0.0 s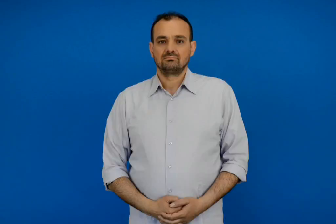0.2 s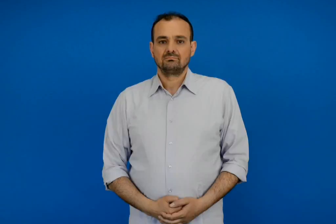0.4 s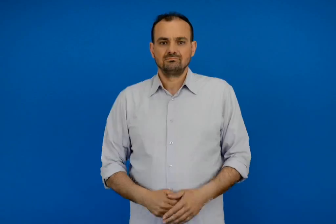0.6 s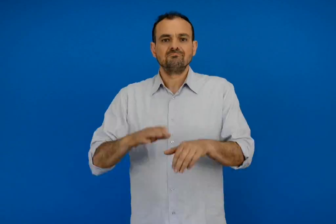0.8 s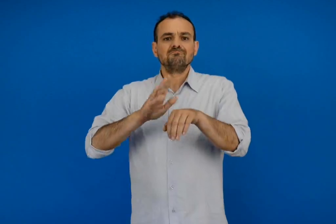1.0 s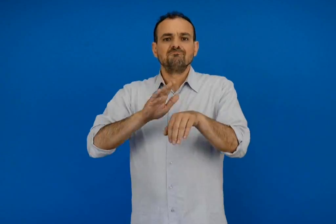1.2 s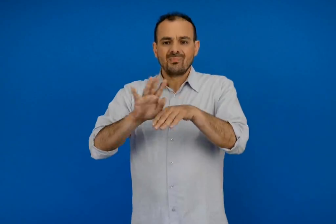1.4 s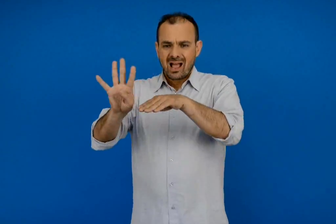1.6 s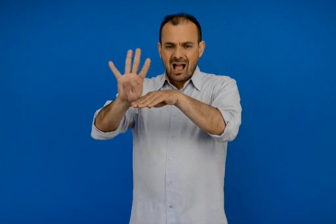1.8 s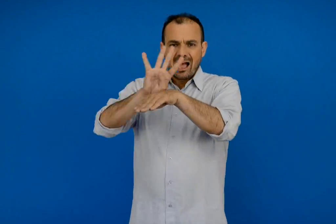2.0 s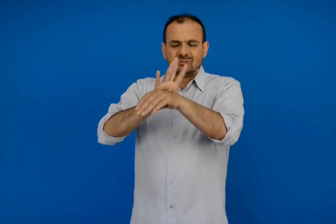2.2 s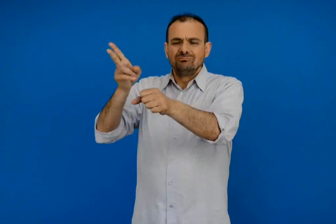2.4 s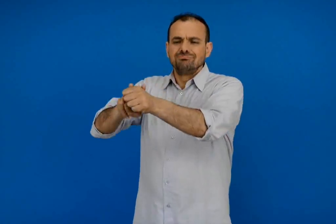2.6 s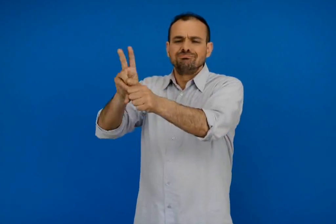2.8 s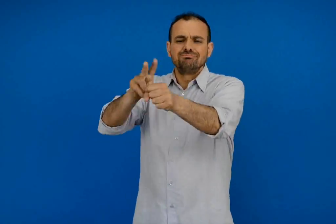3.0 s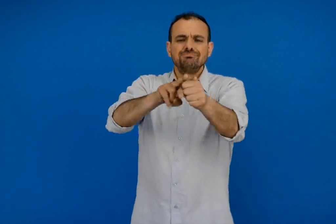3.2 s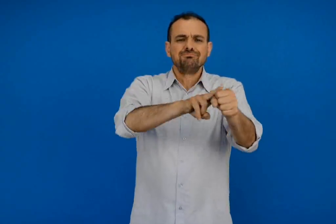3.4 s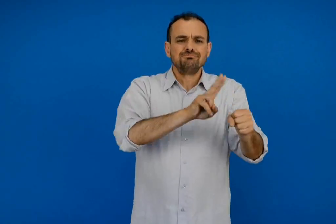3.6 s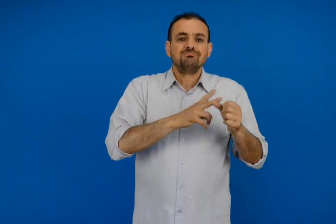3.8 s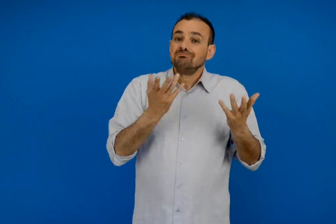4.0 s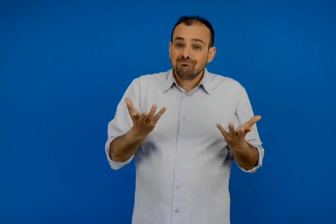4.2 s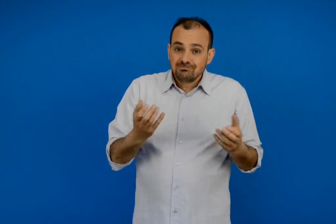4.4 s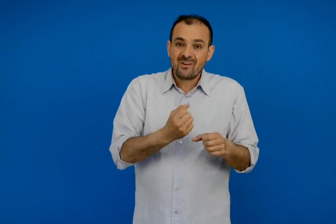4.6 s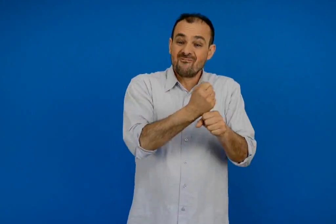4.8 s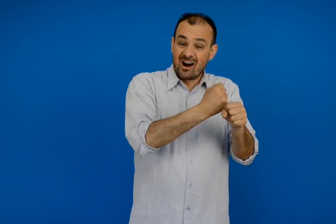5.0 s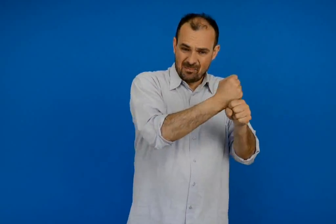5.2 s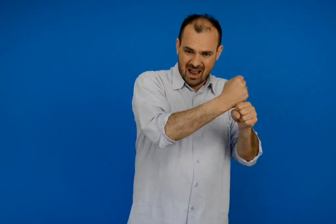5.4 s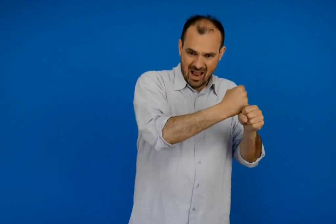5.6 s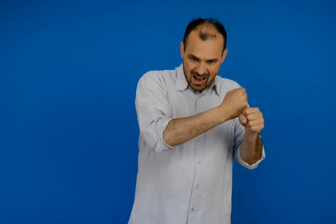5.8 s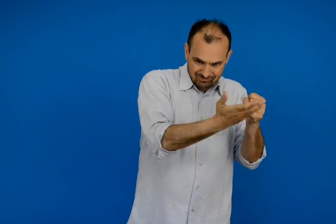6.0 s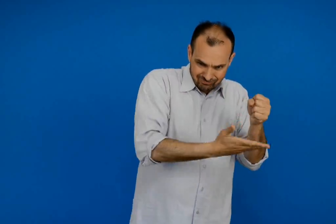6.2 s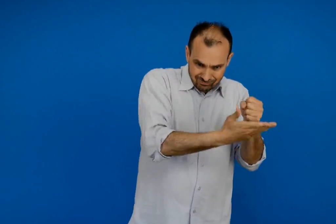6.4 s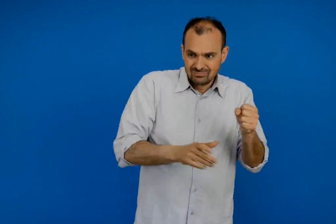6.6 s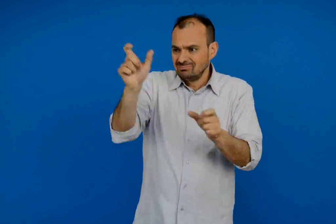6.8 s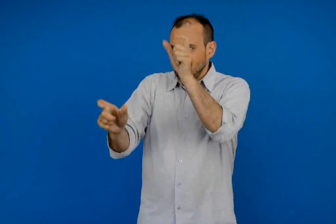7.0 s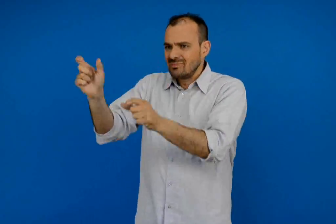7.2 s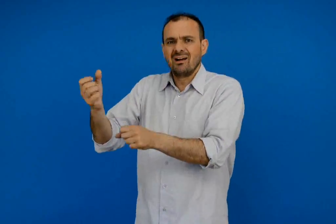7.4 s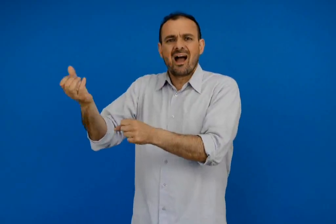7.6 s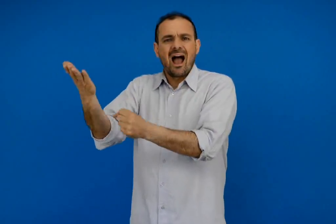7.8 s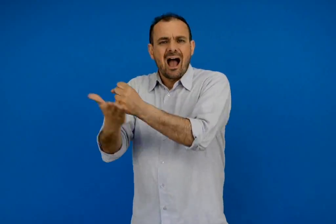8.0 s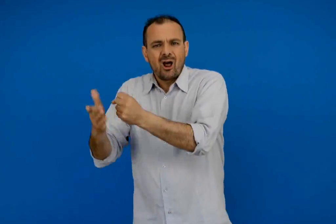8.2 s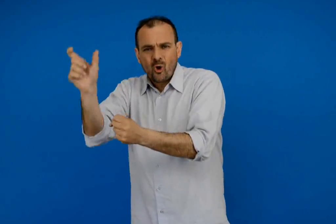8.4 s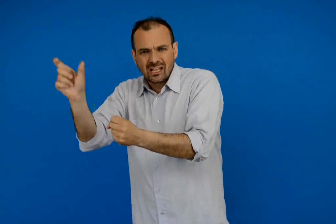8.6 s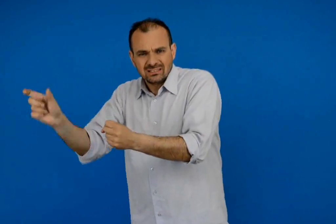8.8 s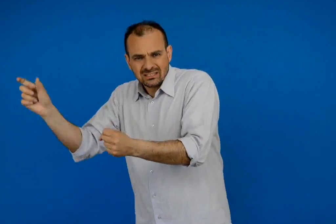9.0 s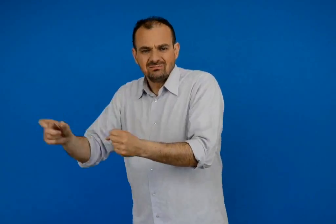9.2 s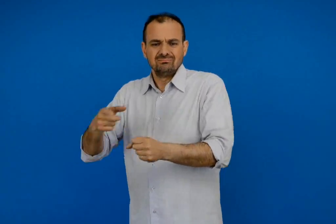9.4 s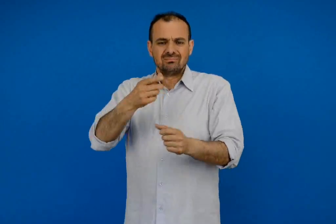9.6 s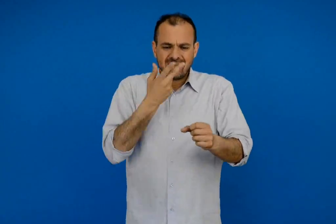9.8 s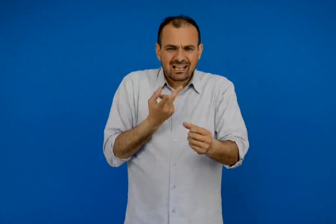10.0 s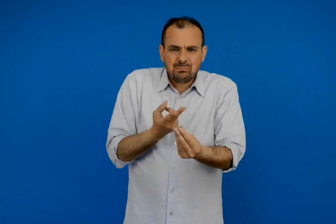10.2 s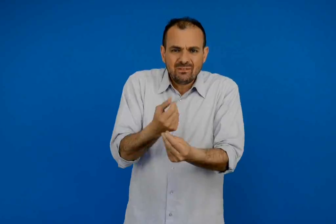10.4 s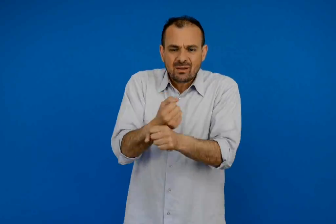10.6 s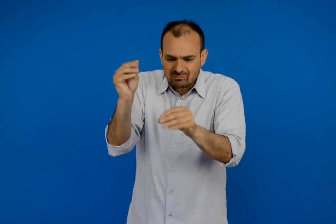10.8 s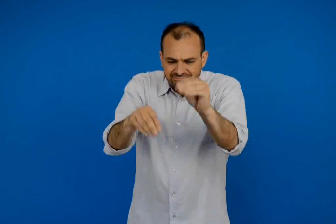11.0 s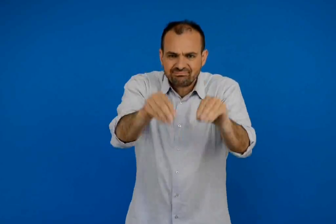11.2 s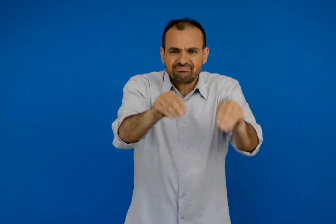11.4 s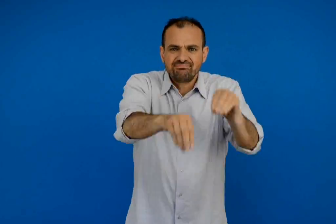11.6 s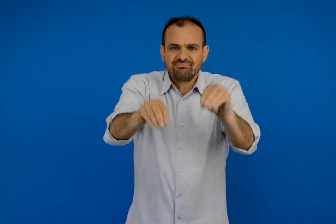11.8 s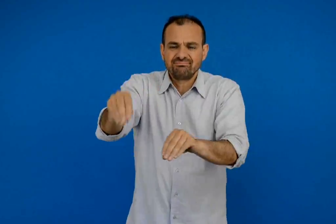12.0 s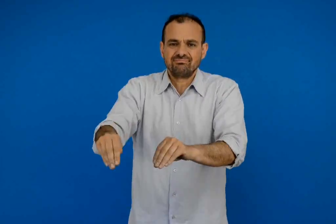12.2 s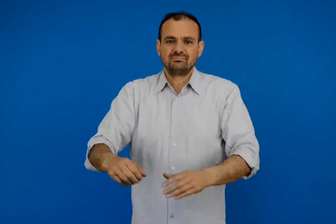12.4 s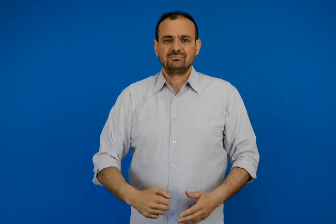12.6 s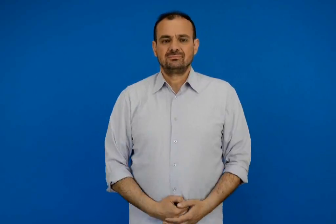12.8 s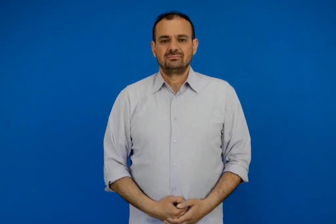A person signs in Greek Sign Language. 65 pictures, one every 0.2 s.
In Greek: η πρώτη αίτια θανάτου για τους νεαρούς σκαντζόχοιρους είναι τα γεωργικά φάρμακα που χρησιμοποιούν οι αγρότες και οι κηπουροί
